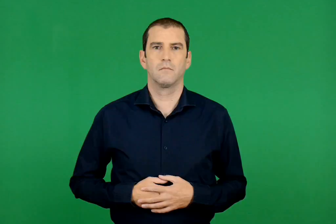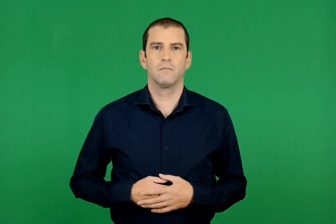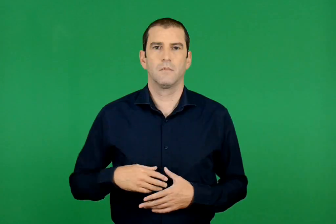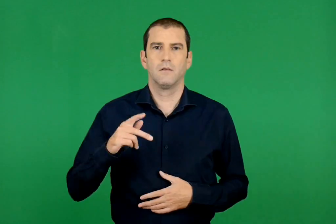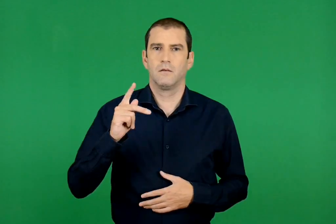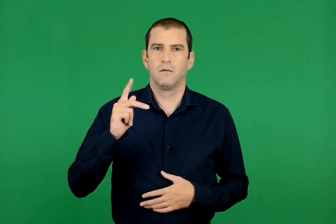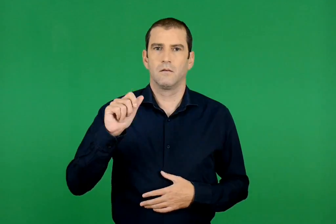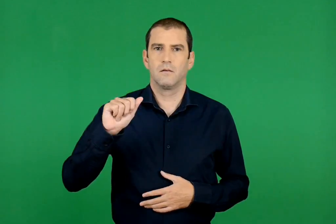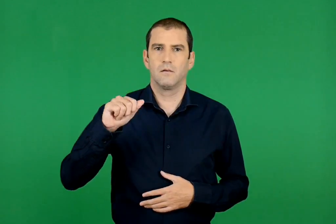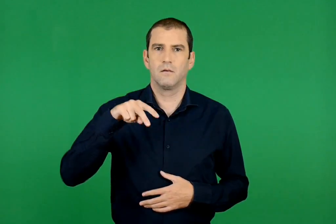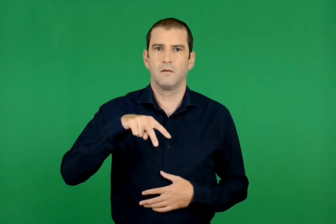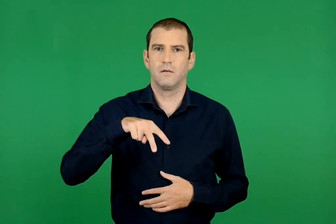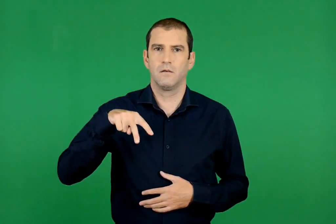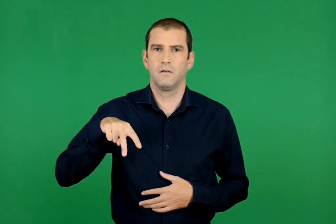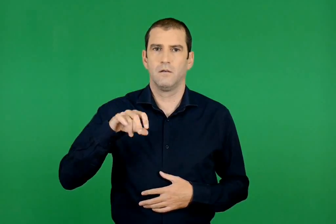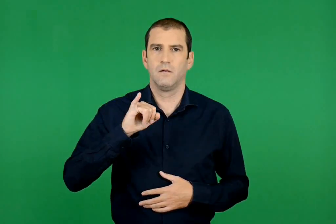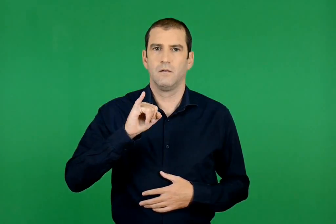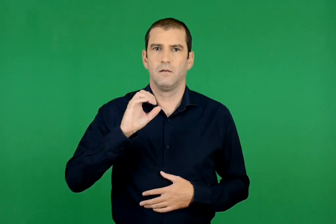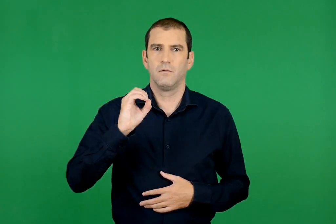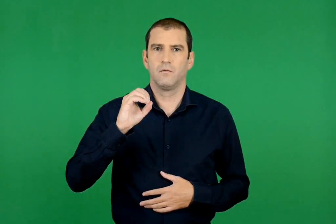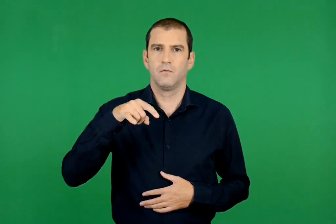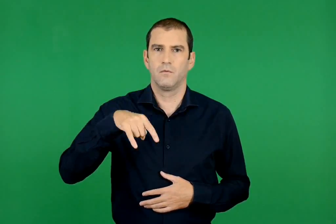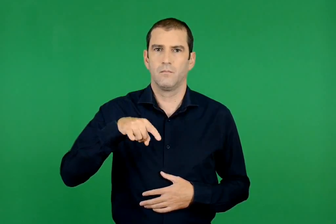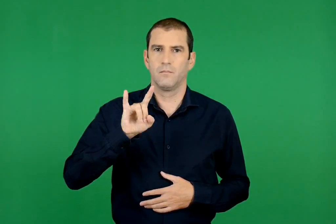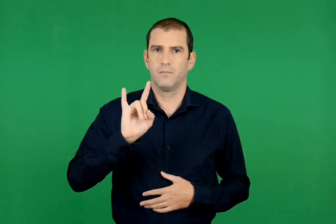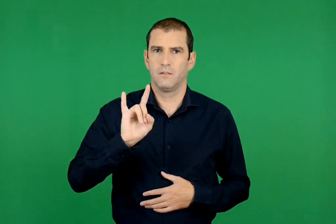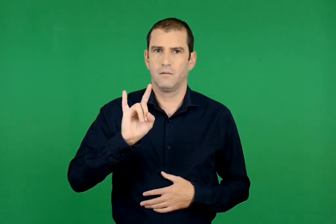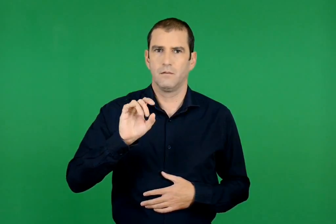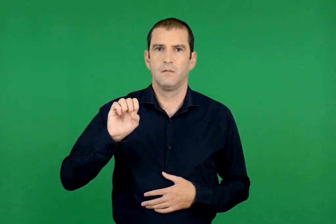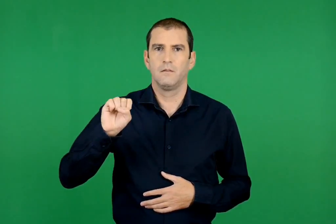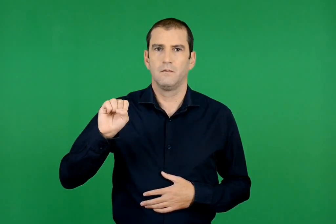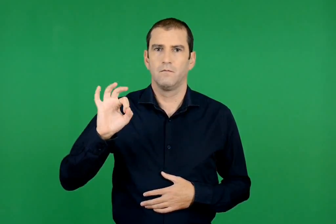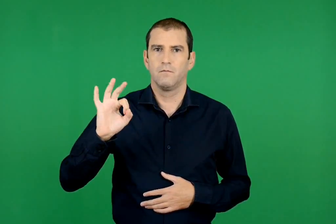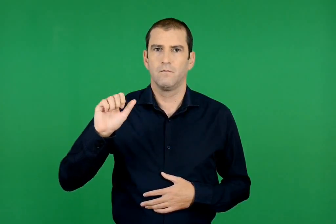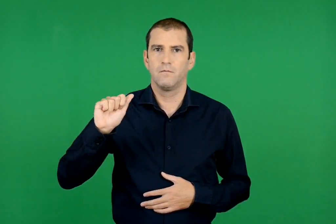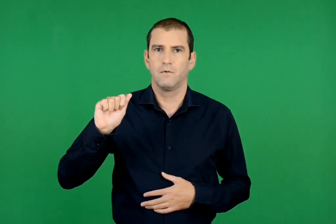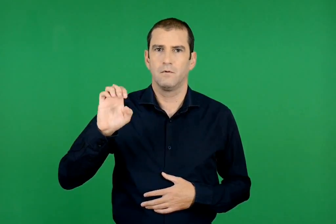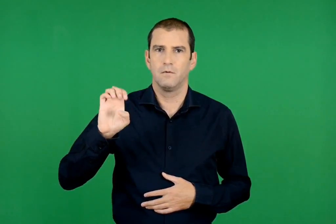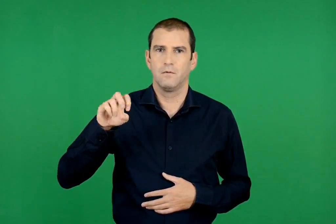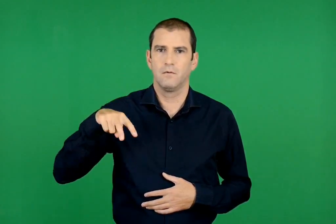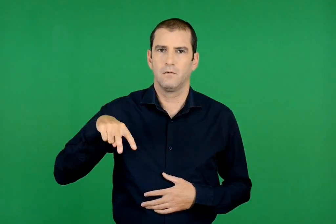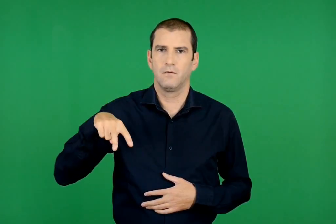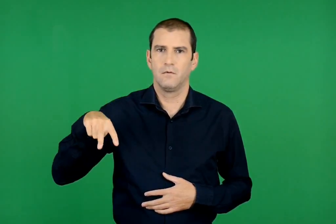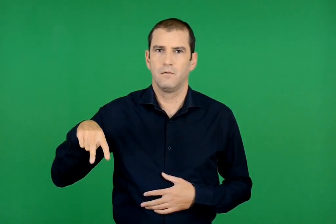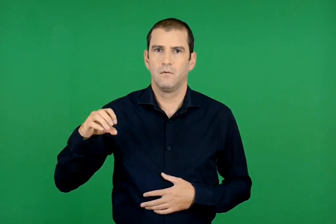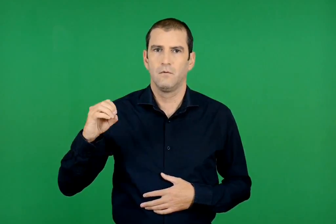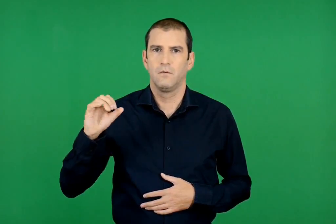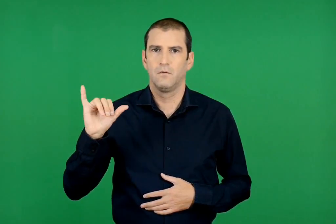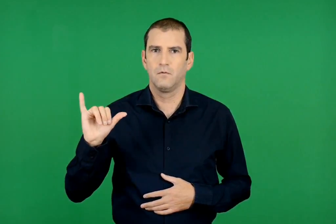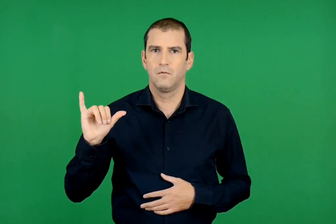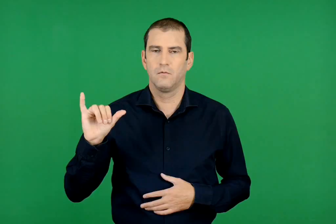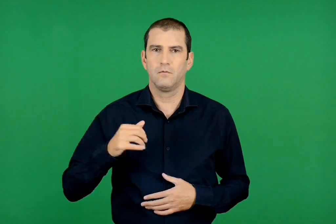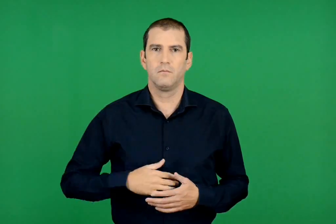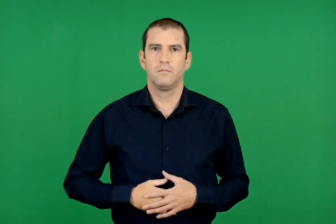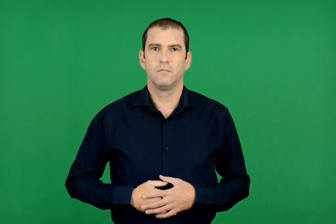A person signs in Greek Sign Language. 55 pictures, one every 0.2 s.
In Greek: καλλιόπη σφαέλλου
